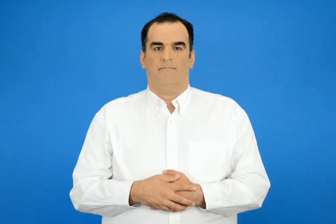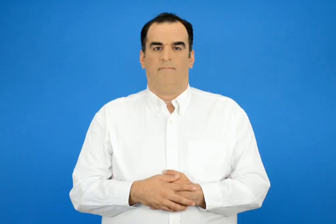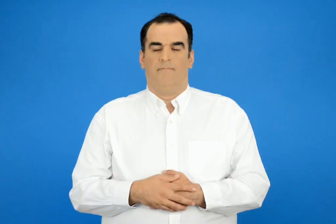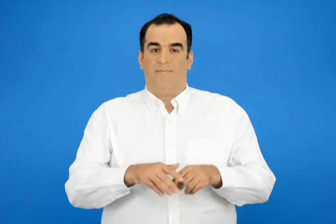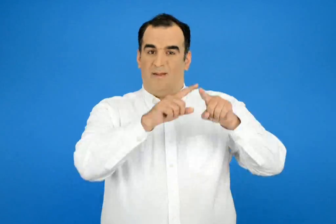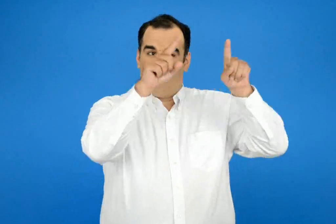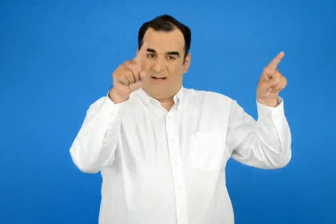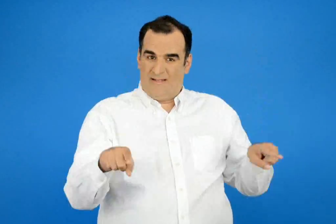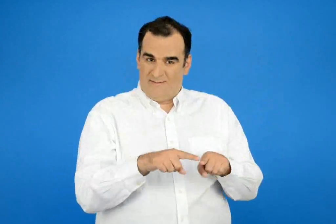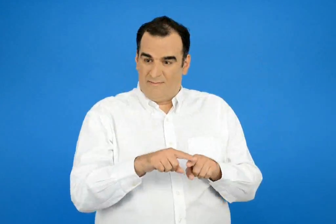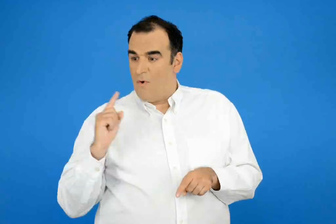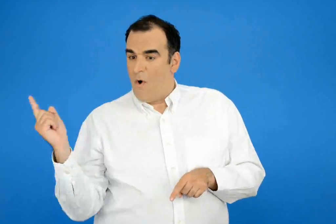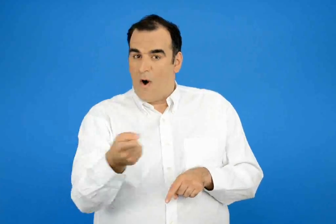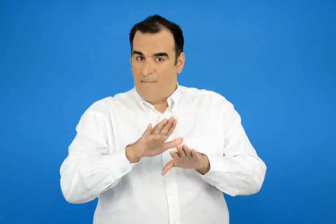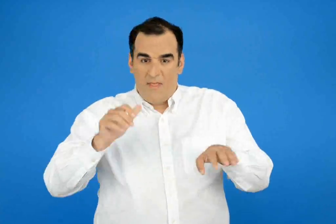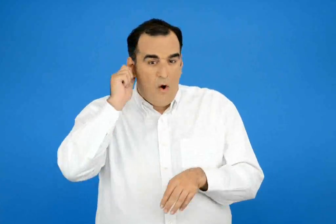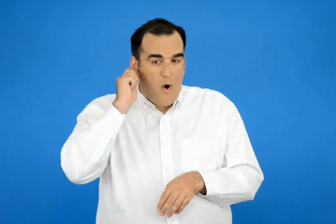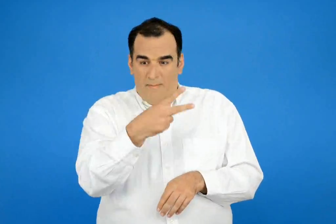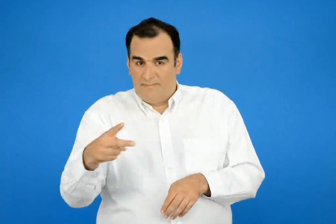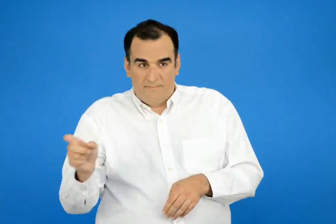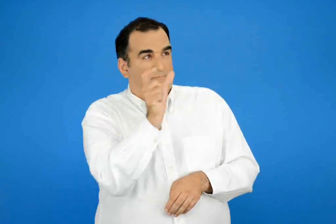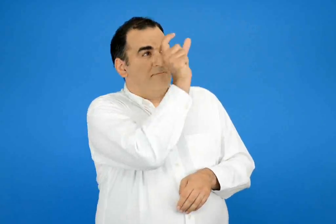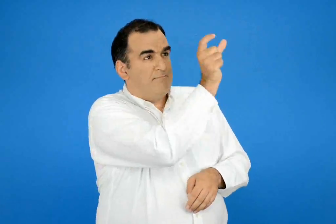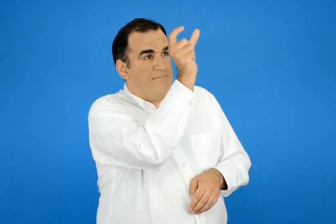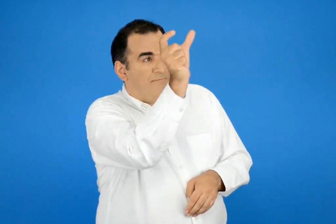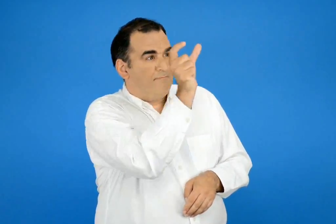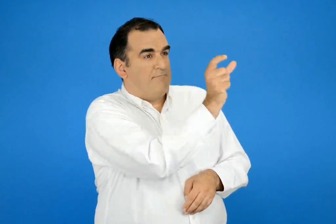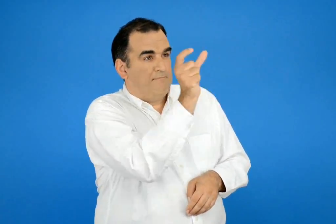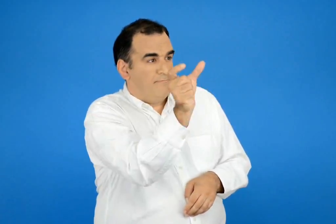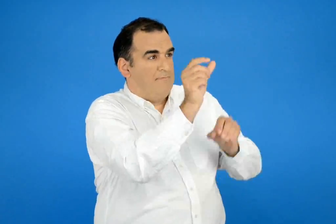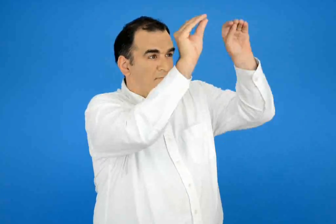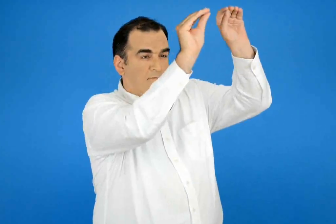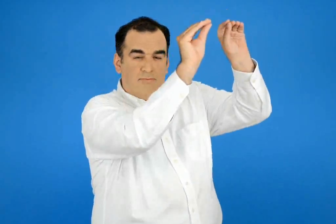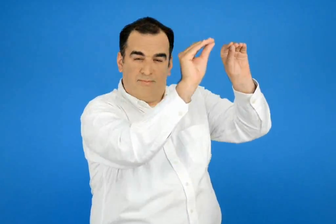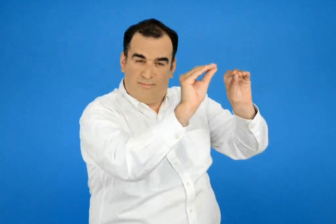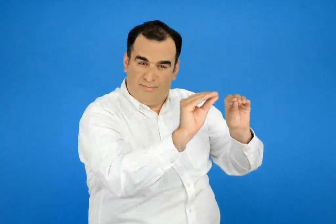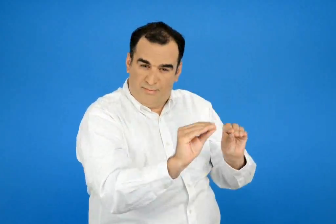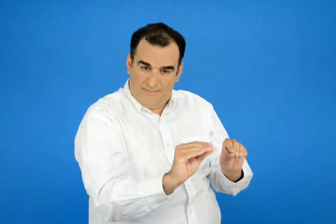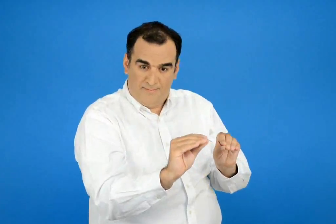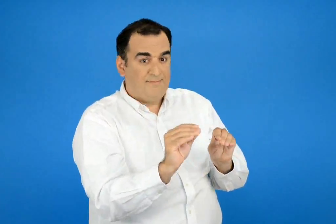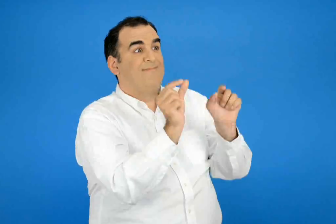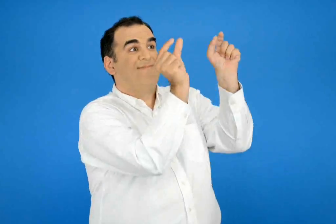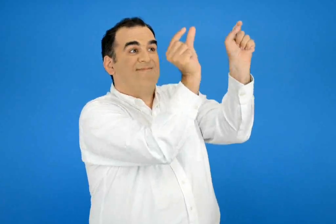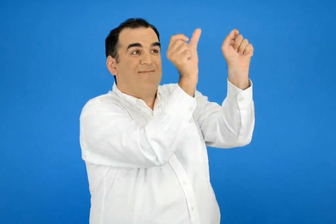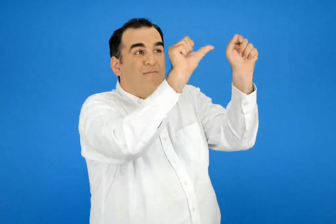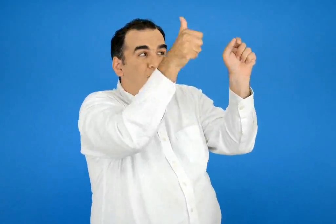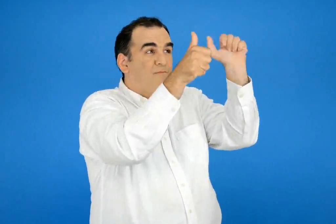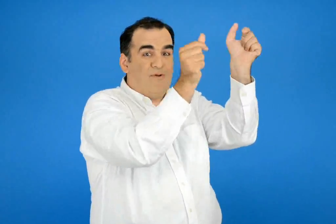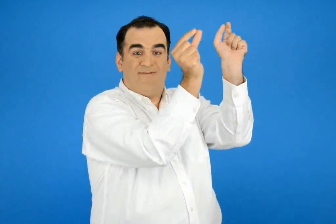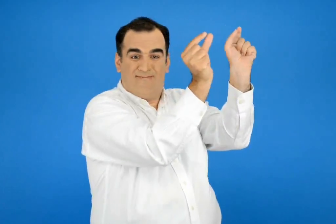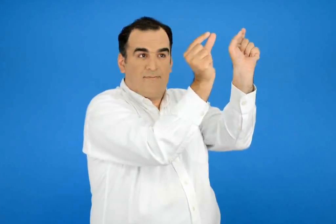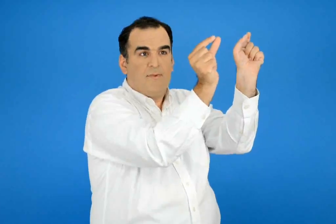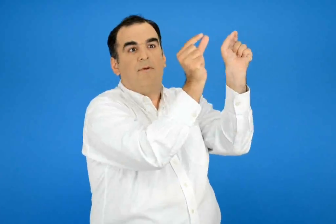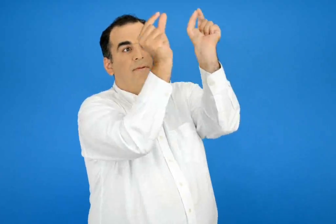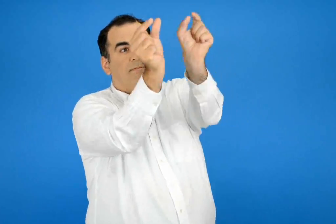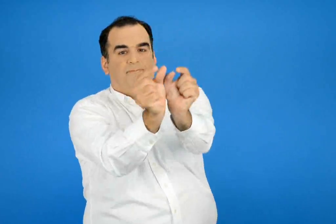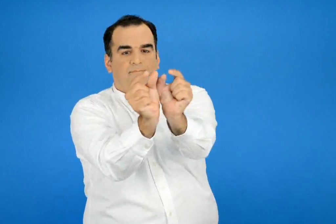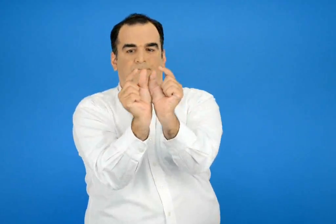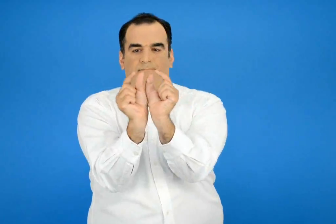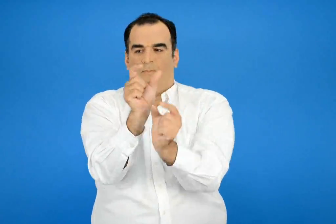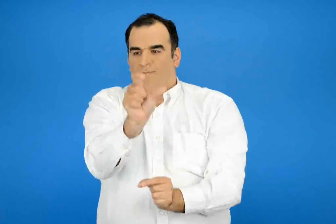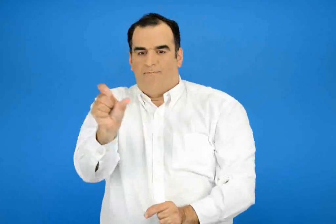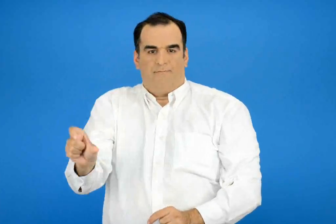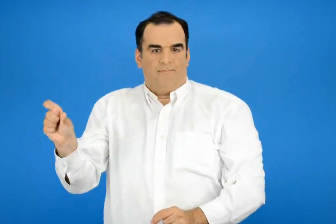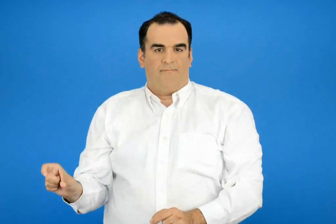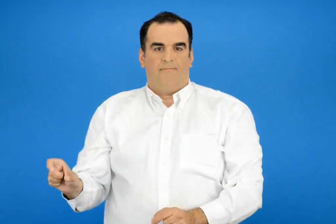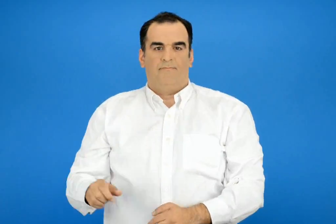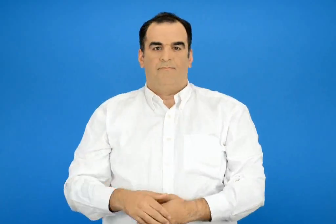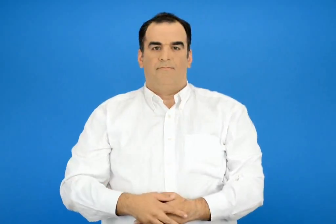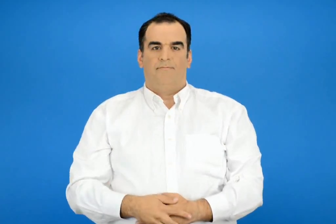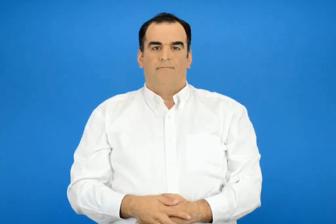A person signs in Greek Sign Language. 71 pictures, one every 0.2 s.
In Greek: γράψτε τα ονόματα όλων των παιδιών στον πίνακα έπειτα βρείτε και γράψτε δίπλα στο όνομα του κάθε παιδιού το ακρωνύμιο του
